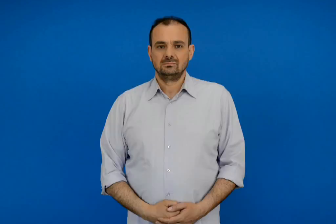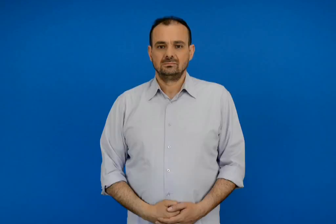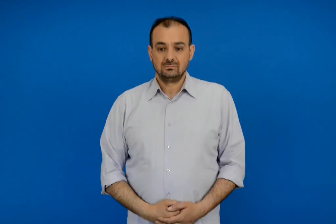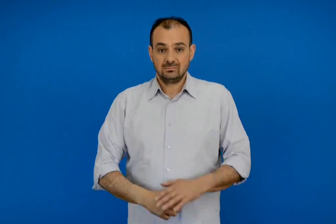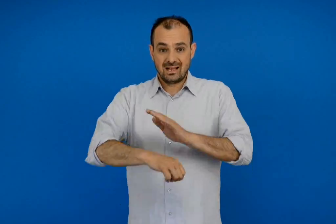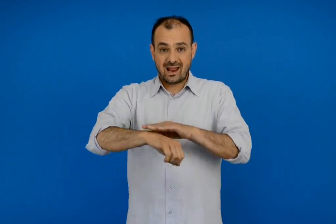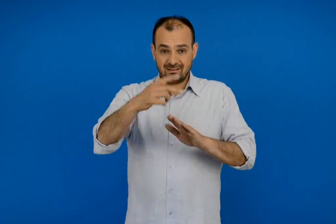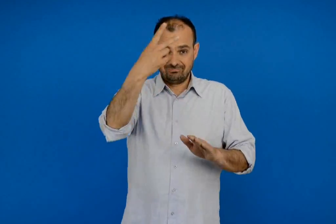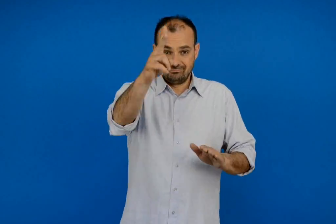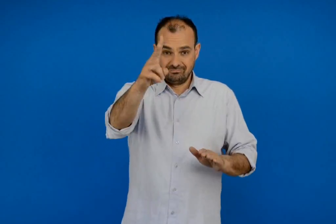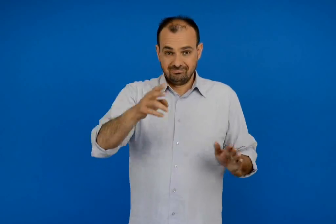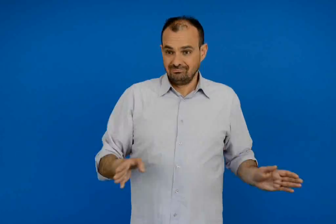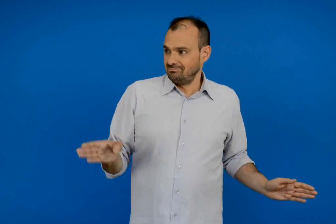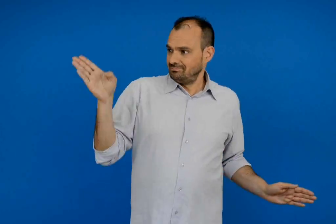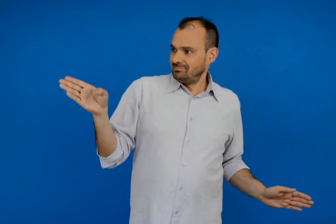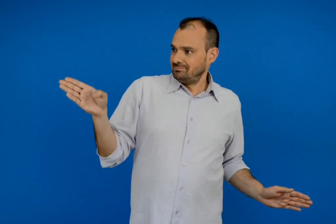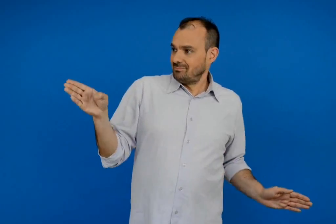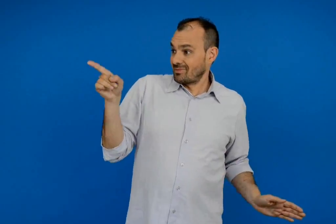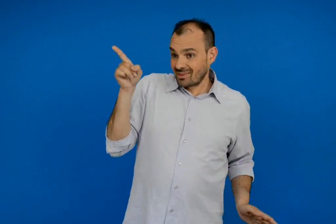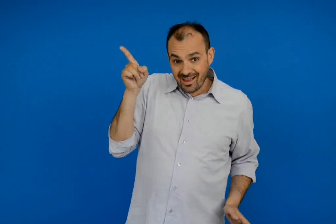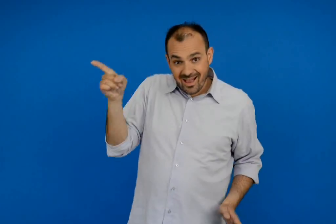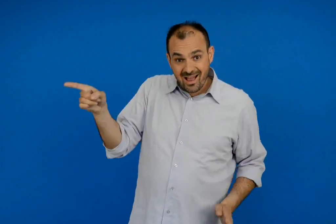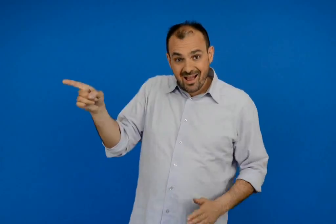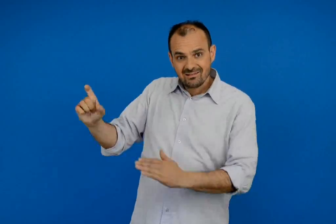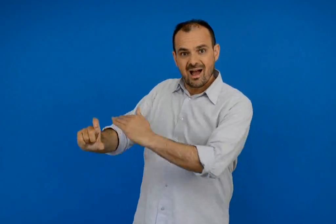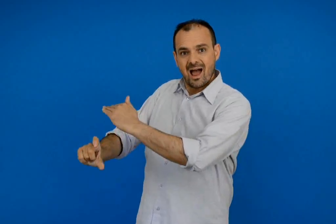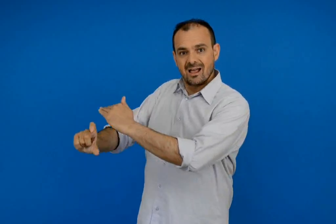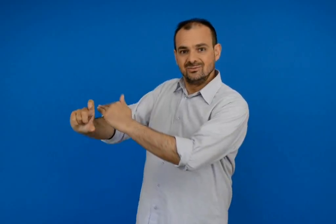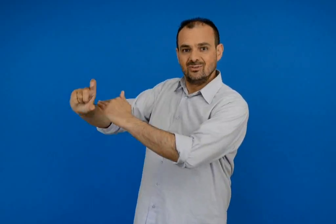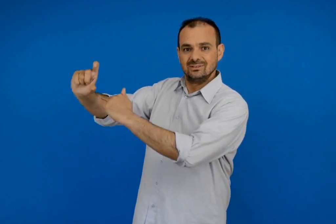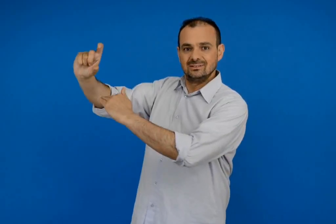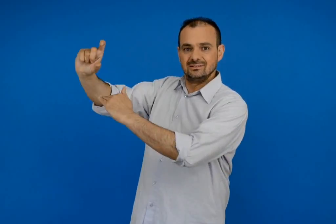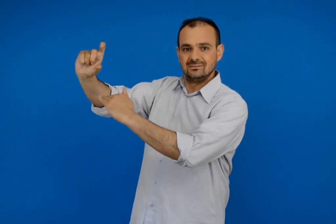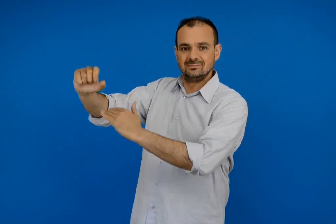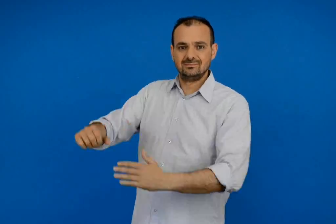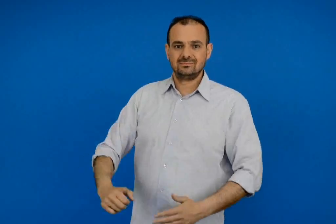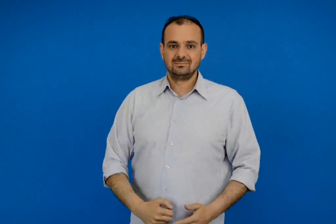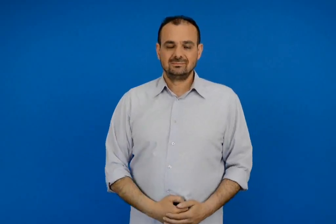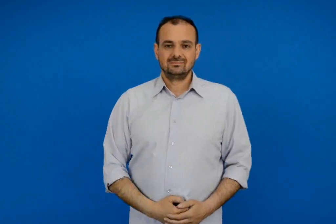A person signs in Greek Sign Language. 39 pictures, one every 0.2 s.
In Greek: άπλωσε τα χεριά σου έτσι ώστε το δεξί σου να δείχνει την ανατολή
